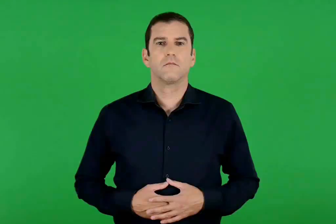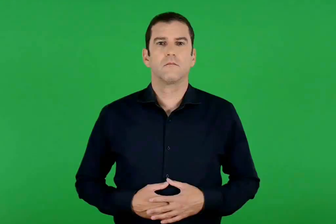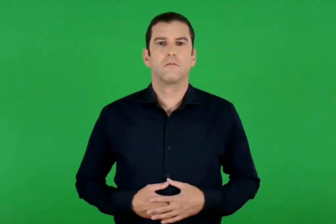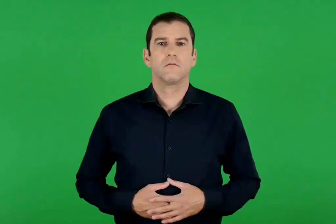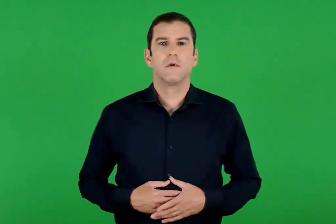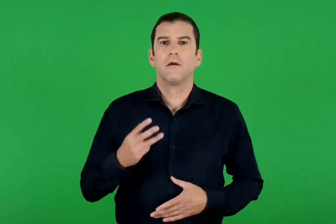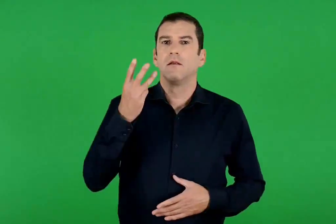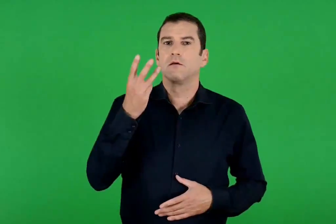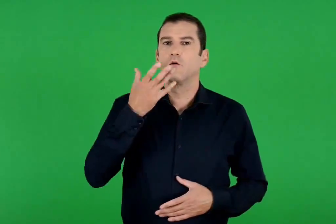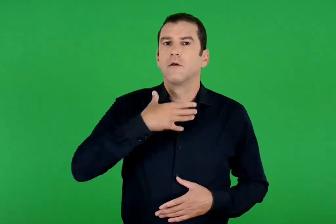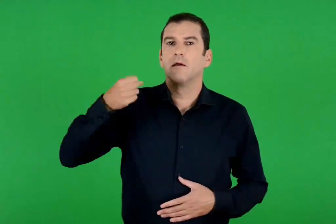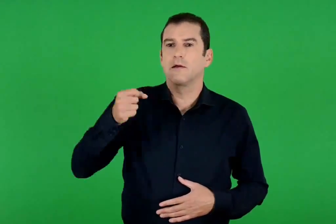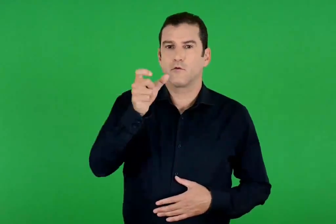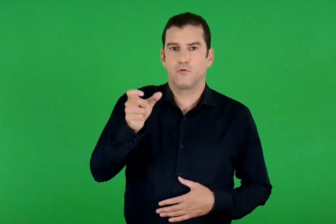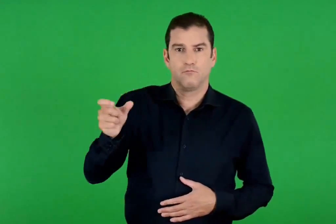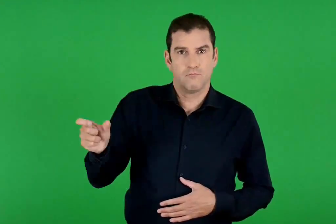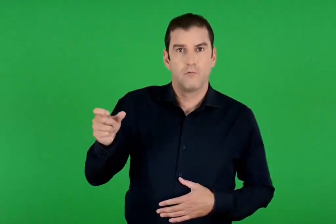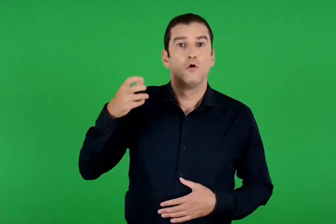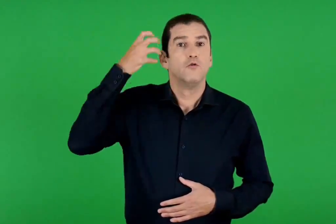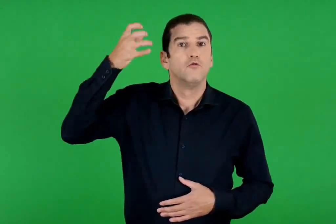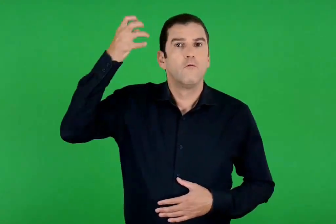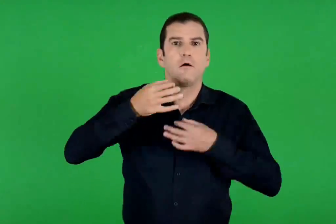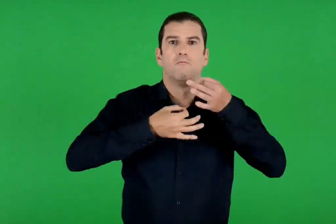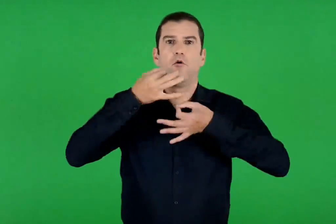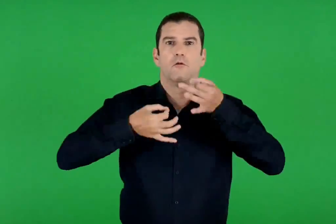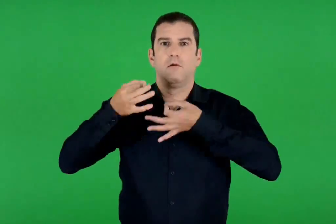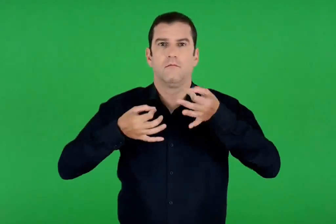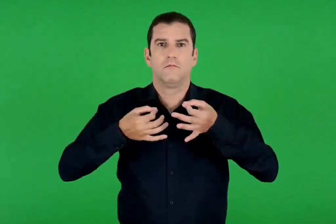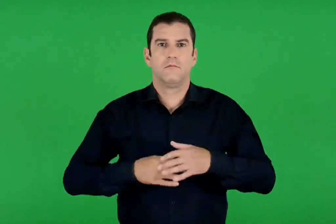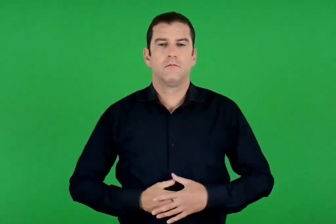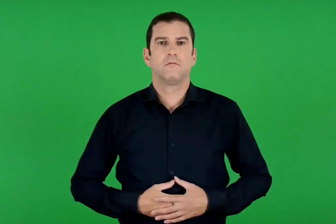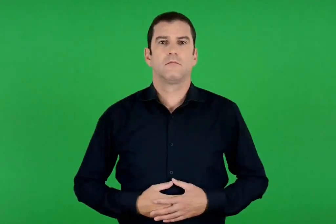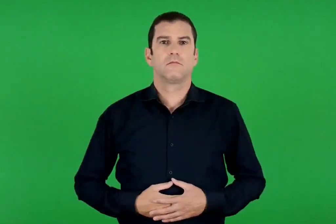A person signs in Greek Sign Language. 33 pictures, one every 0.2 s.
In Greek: σοφά λόγια των τριών ιεραρχών
